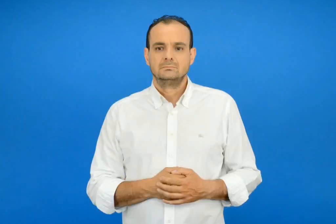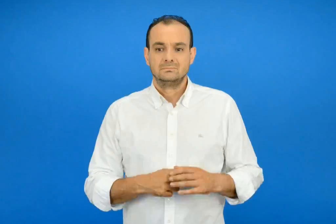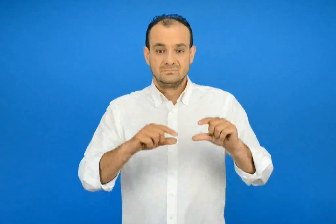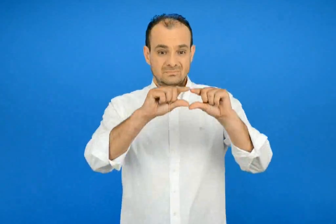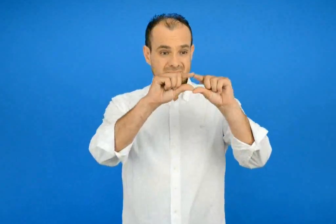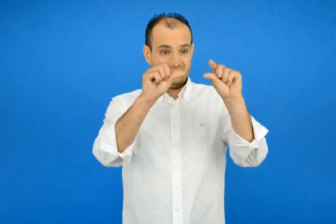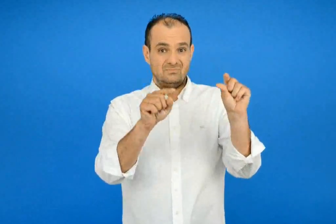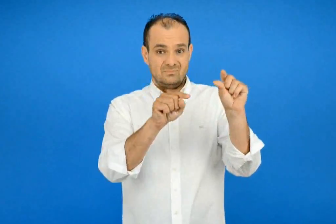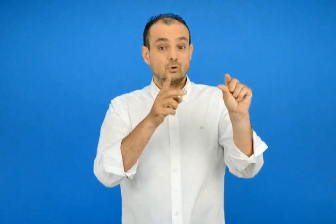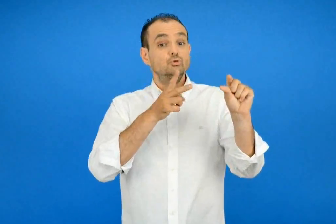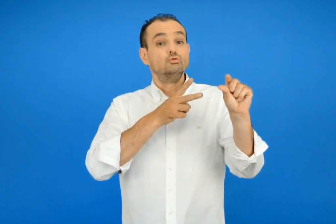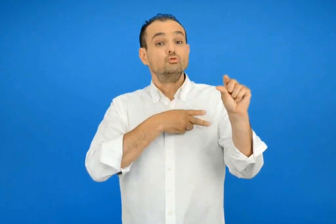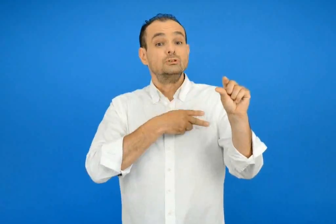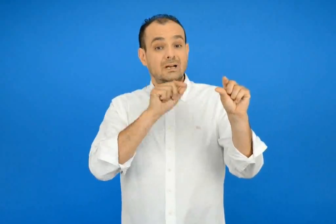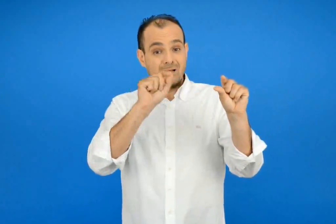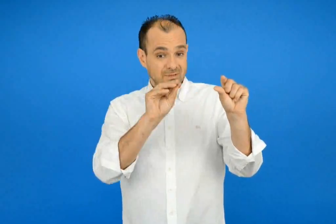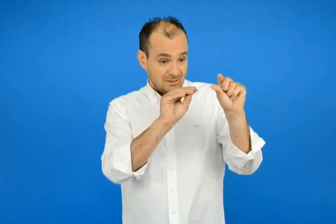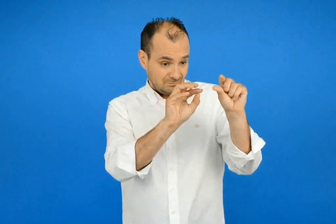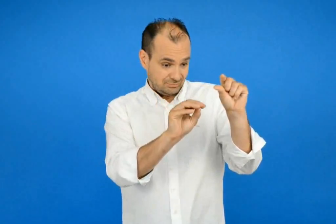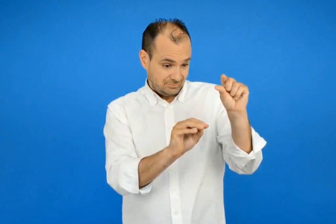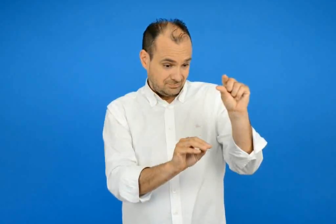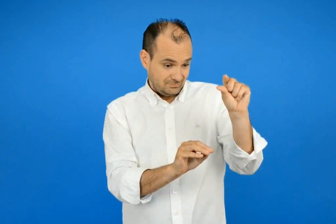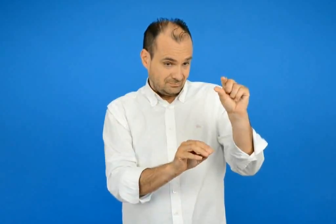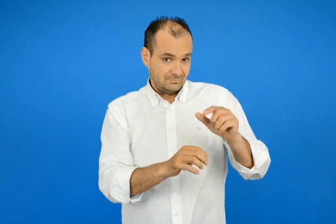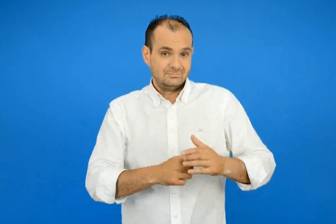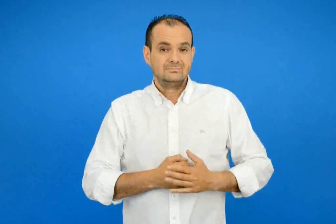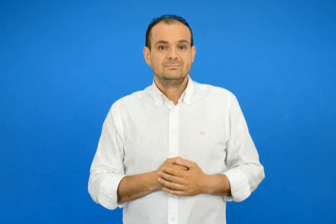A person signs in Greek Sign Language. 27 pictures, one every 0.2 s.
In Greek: γράψε τα κάτω από τη σωστή ομπρελά
